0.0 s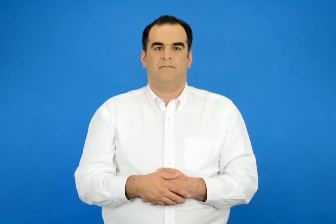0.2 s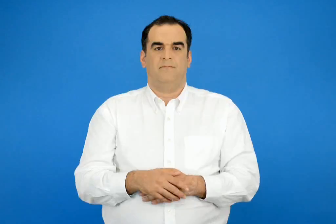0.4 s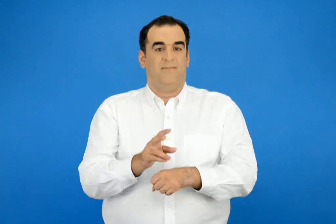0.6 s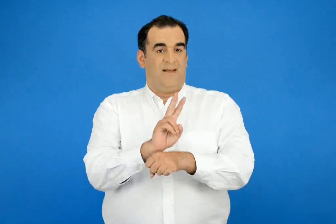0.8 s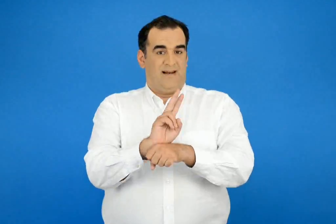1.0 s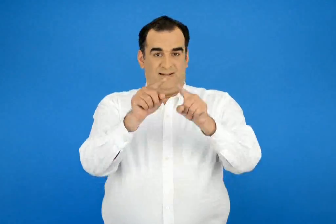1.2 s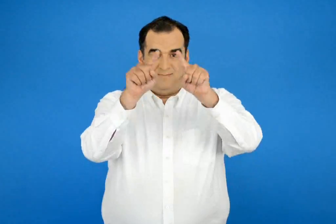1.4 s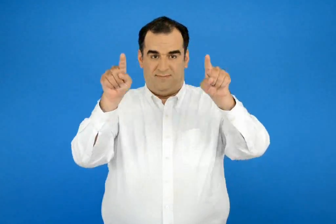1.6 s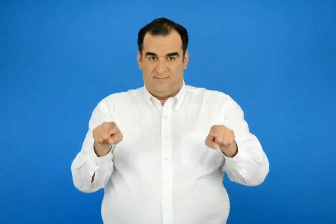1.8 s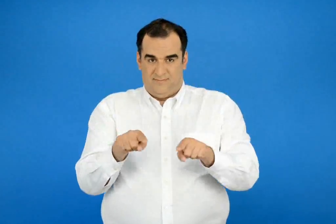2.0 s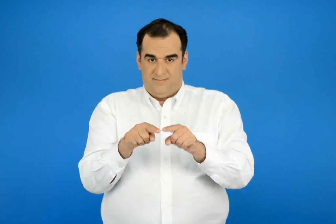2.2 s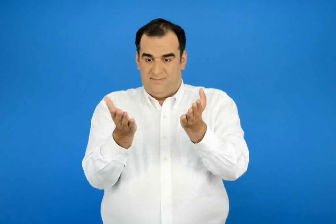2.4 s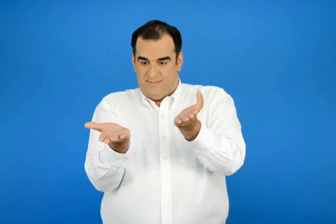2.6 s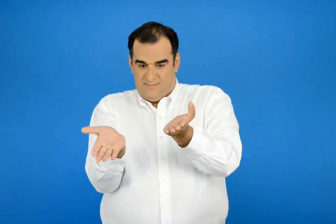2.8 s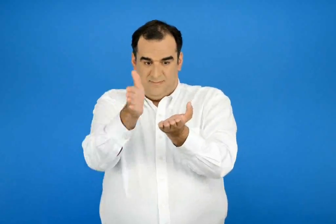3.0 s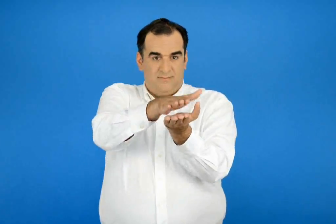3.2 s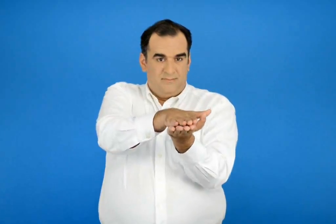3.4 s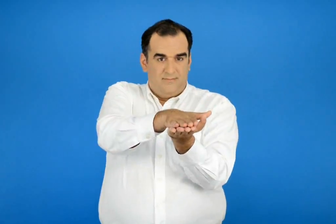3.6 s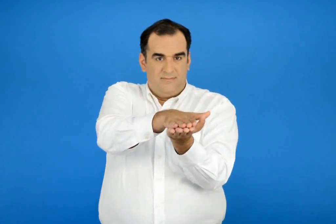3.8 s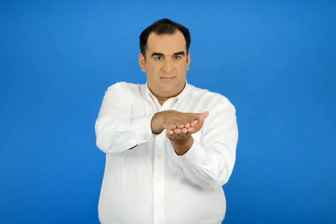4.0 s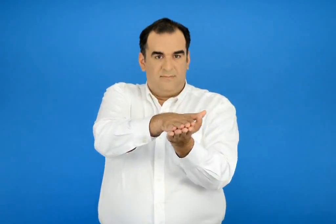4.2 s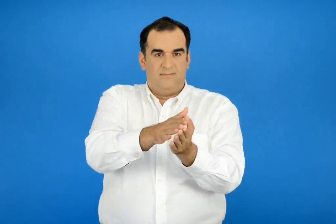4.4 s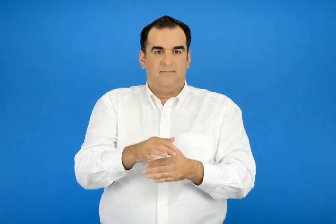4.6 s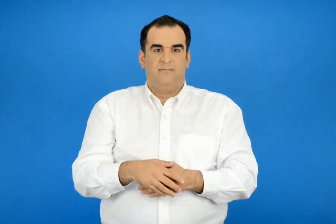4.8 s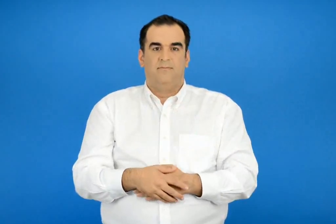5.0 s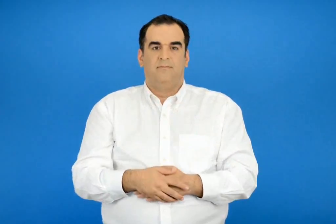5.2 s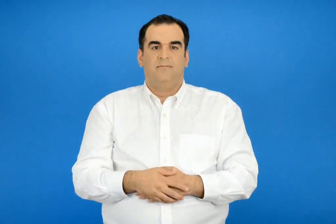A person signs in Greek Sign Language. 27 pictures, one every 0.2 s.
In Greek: διπλώνεις ένα τετράγωνο χαρτί στα δύο
